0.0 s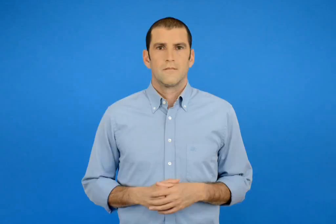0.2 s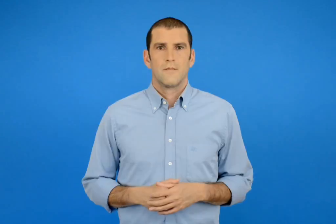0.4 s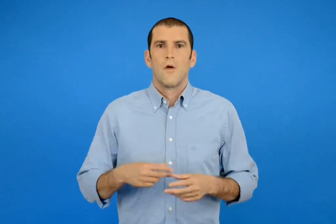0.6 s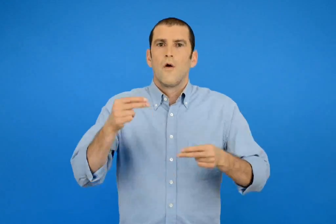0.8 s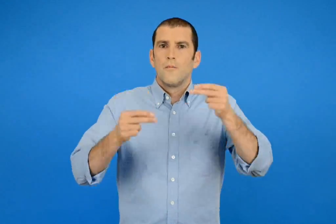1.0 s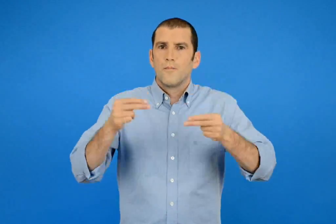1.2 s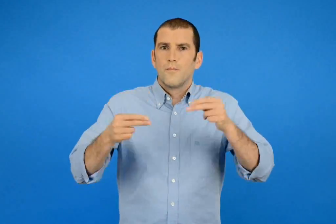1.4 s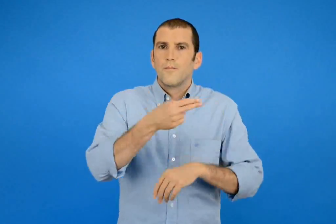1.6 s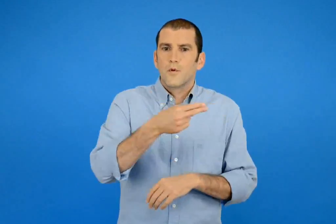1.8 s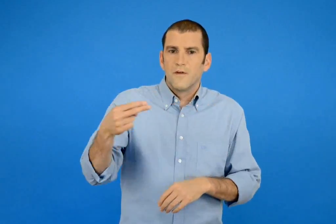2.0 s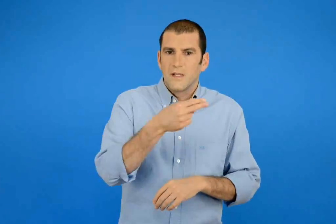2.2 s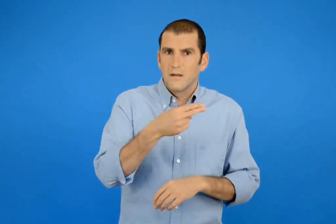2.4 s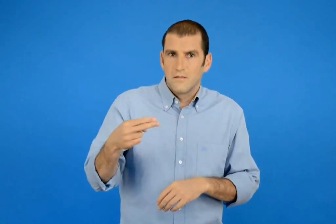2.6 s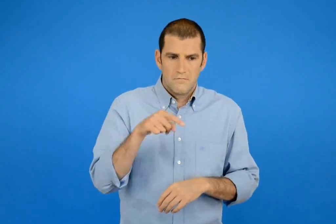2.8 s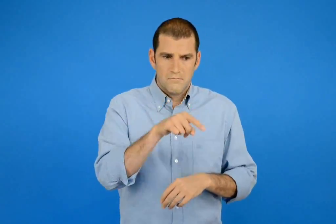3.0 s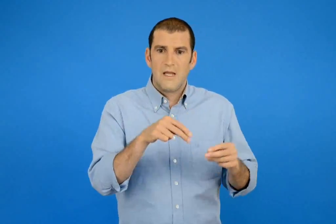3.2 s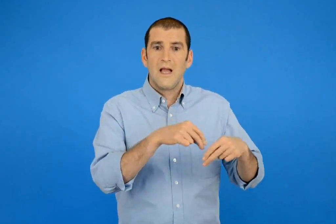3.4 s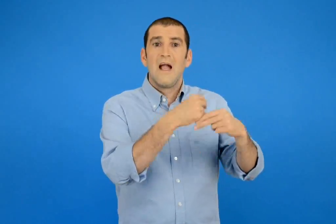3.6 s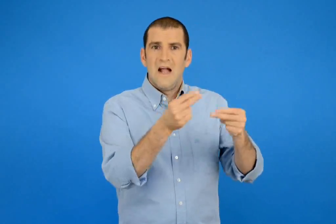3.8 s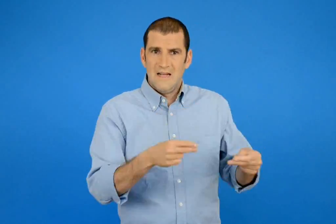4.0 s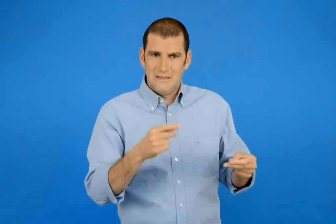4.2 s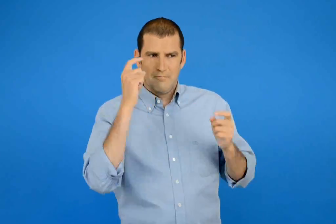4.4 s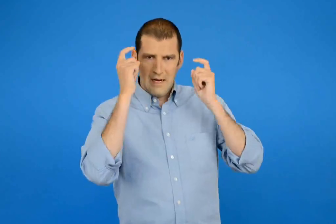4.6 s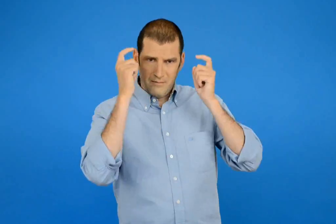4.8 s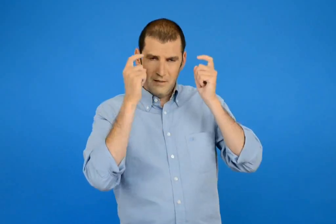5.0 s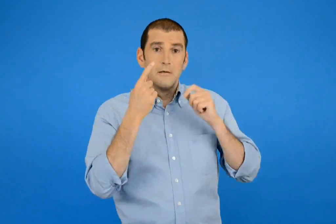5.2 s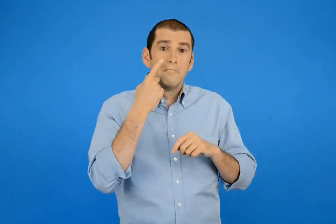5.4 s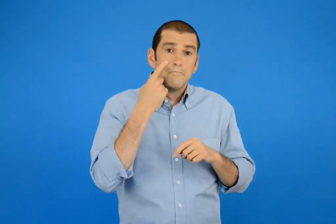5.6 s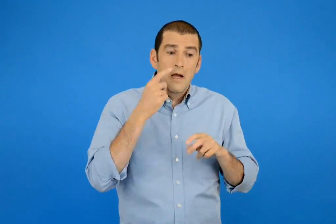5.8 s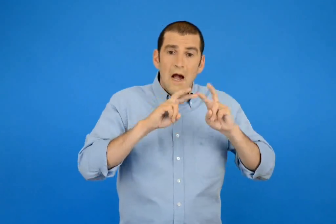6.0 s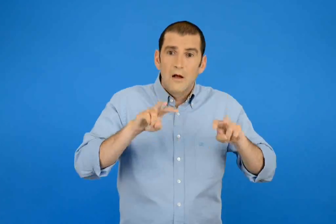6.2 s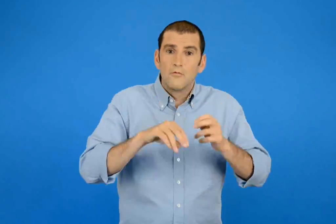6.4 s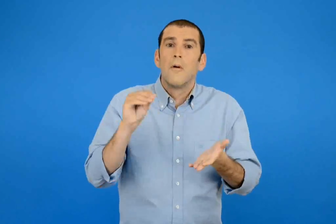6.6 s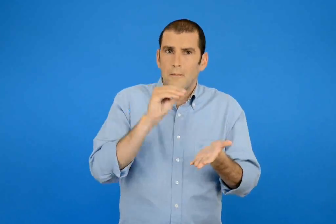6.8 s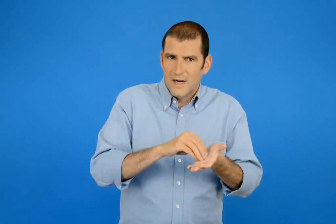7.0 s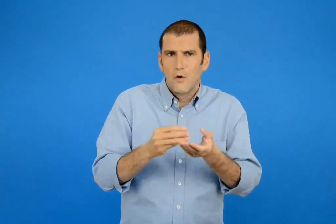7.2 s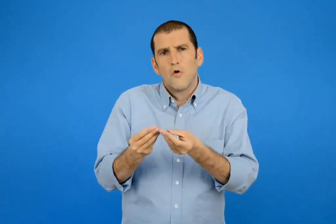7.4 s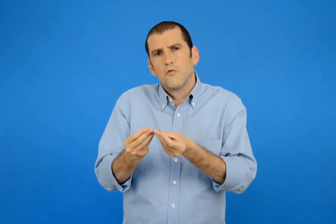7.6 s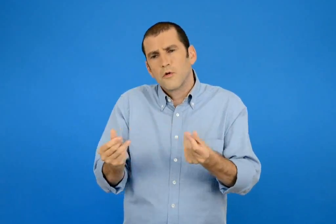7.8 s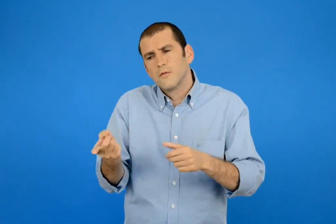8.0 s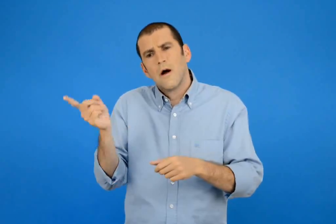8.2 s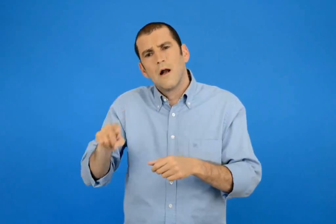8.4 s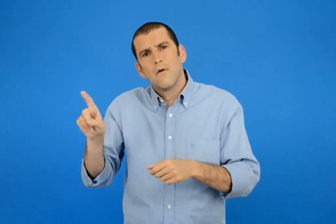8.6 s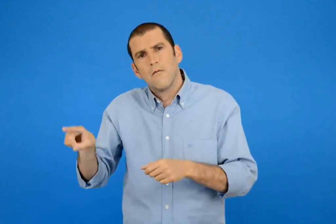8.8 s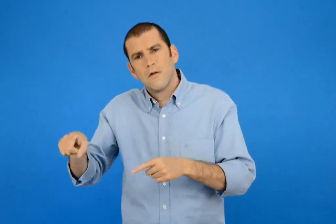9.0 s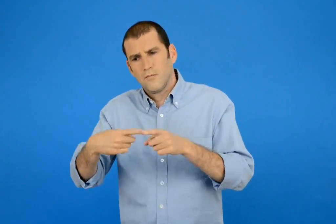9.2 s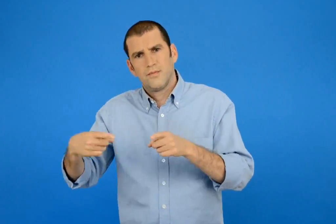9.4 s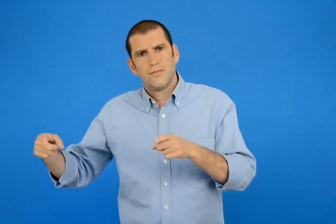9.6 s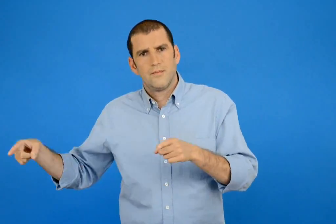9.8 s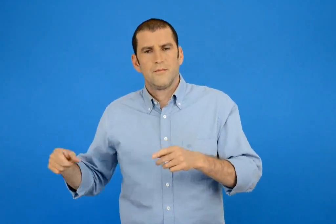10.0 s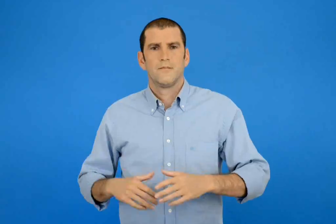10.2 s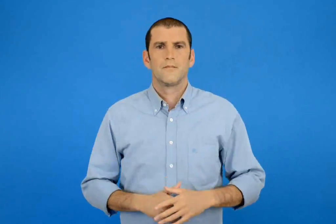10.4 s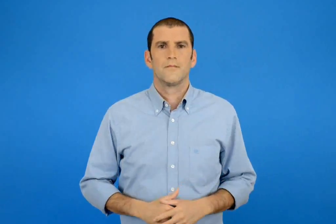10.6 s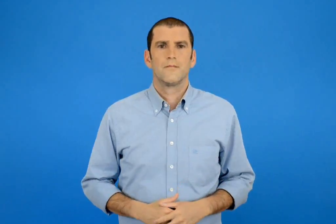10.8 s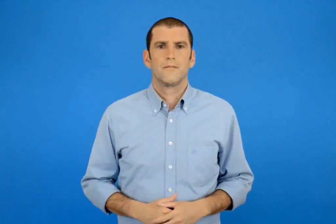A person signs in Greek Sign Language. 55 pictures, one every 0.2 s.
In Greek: να λύνουμε προβλήματα με πολλές διαφορετικές στρατηγικές και να επαληθεύουμε την αρχική μας εκτίμηση για τη λύση τους
